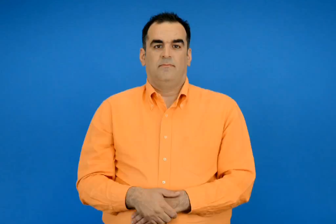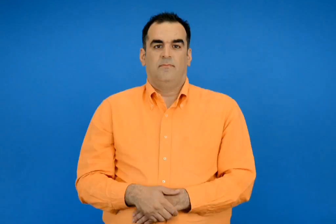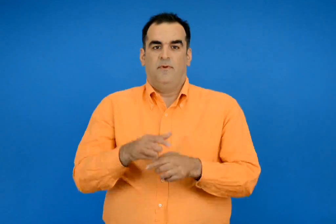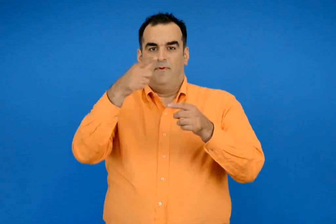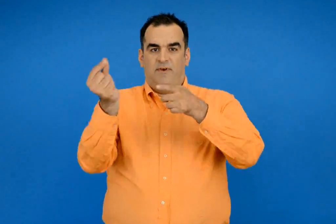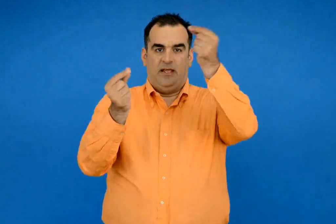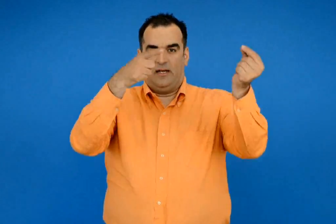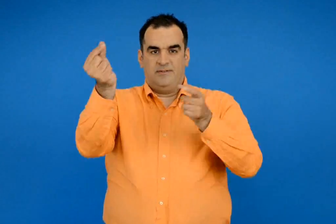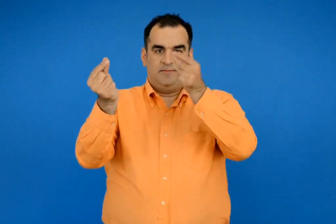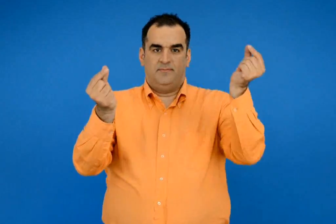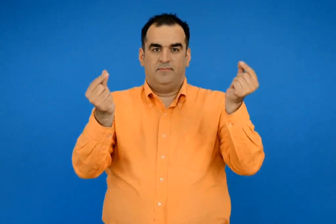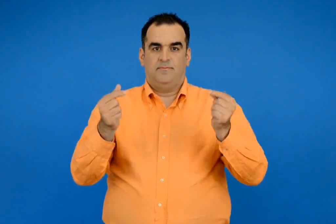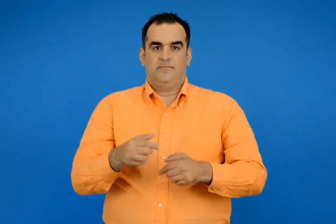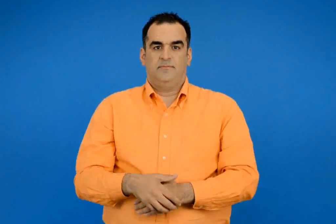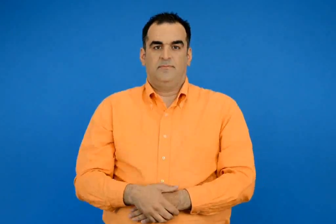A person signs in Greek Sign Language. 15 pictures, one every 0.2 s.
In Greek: φοίνικας
